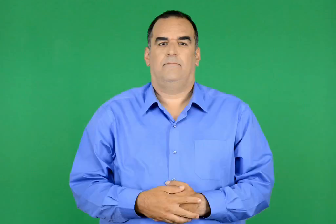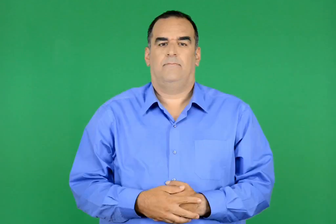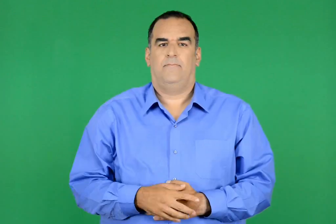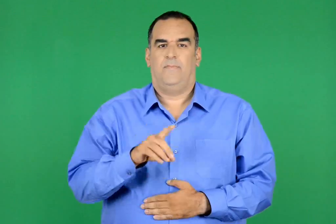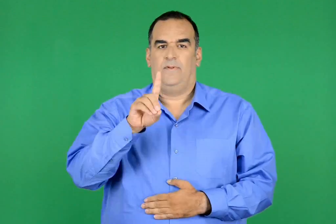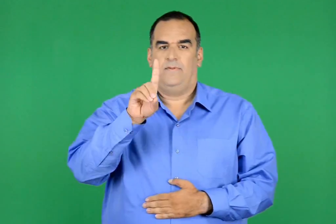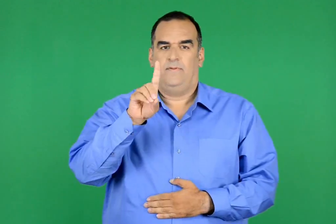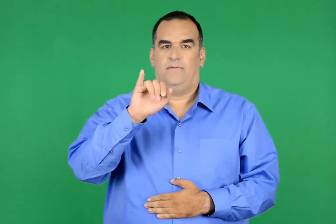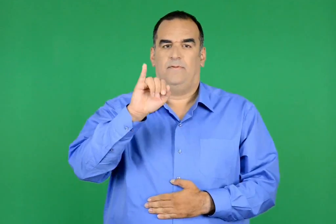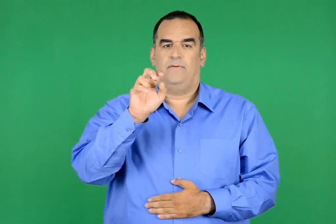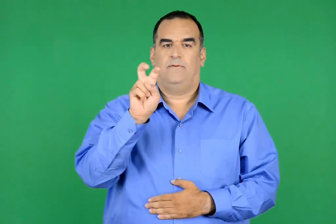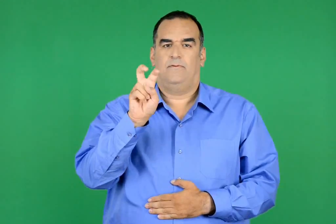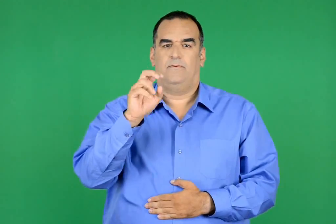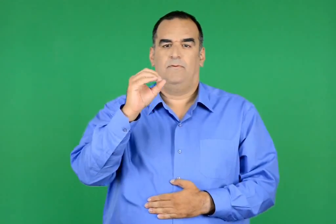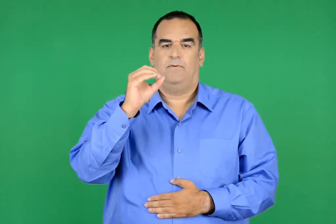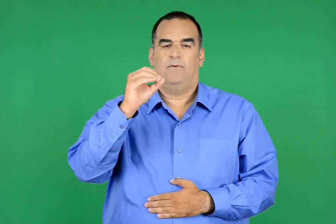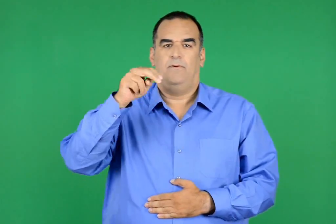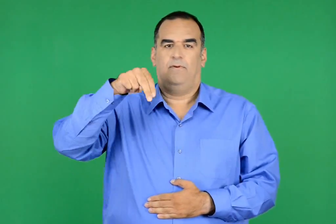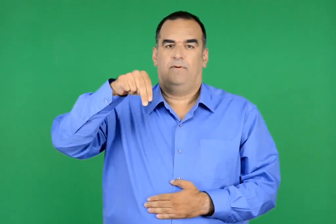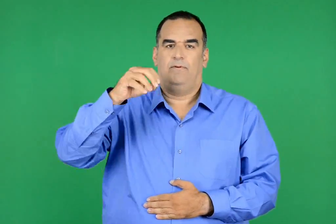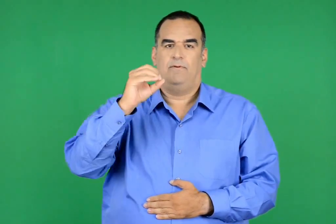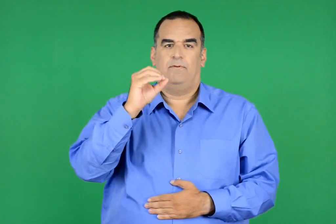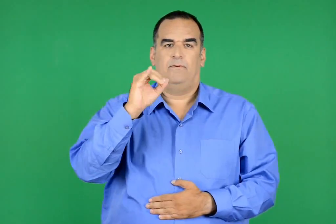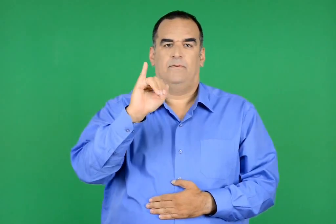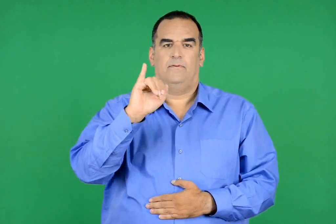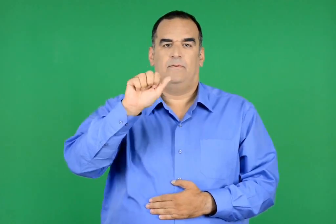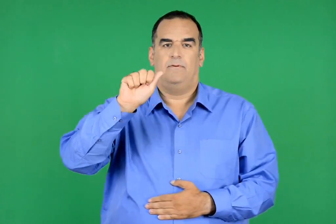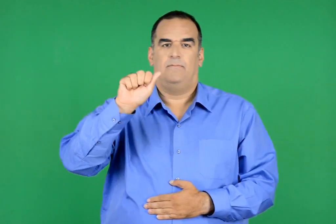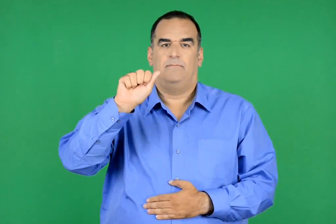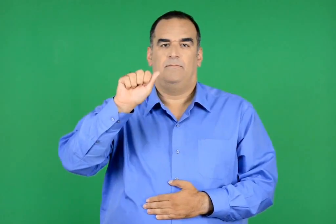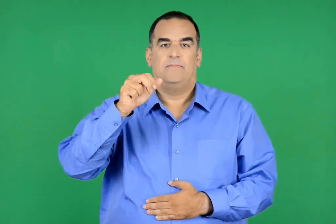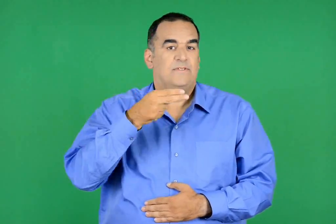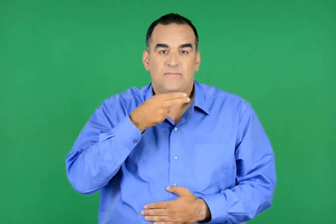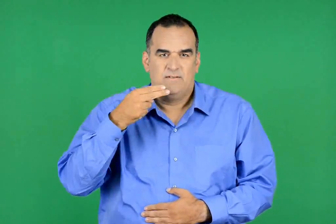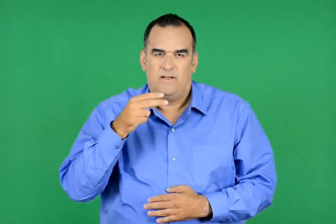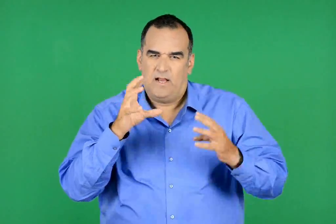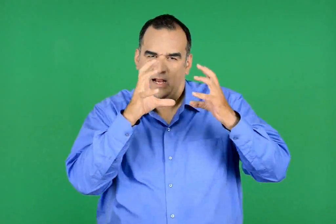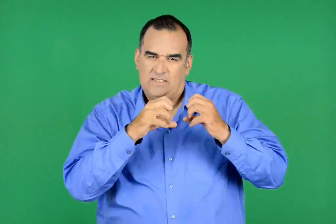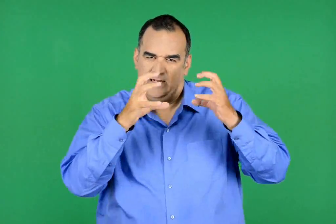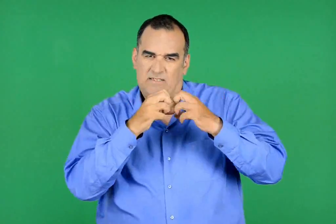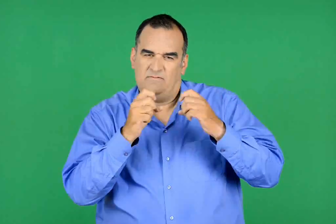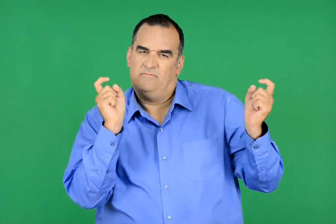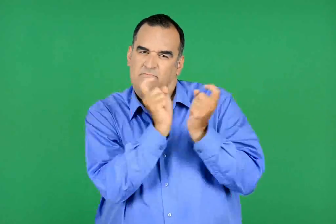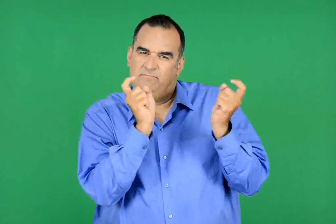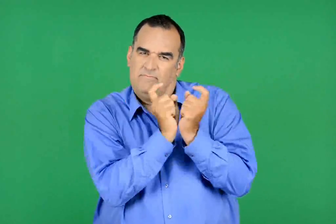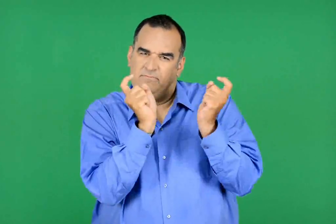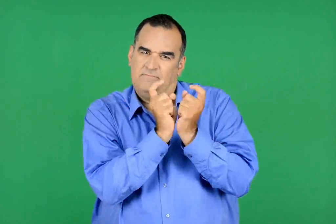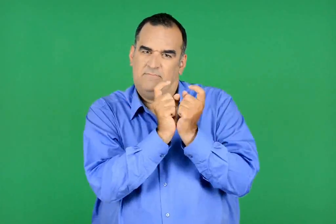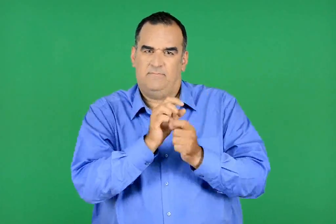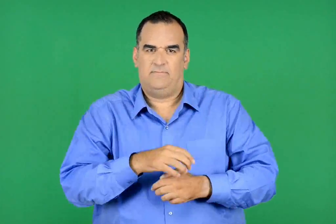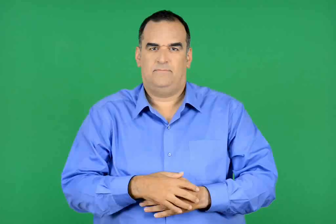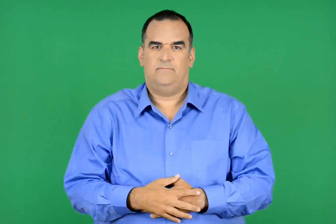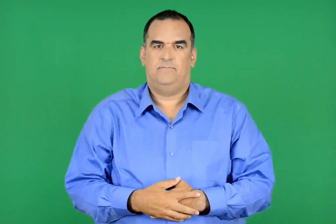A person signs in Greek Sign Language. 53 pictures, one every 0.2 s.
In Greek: διχόνοια έριδα , τσακωμός
